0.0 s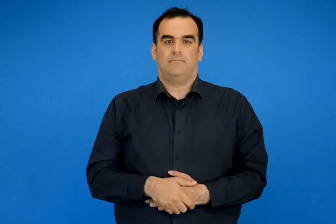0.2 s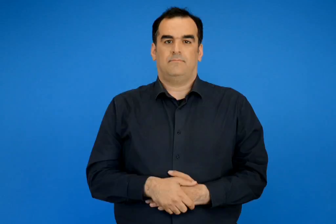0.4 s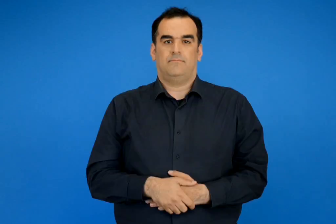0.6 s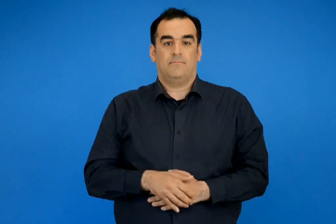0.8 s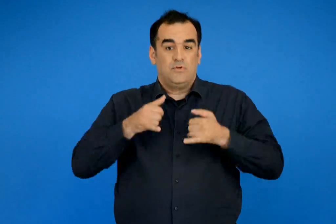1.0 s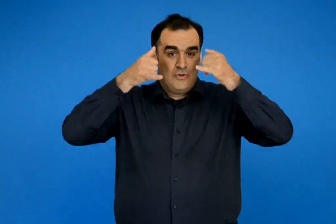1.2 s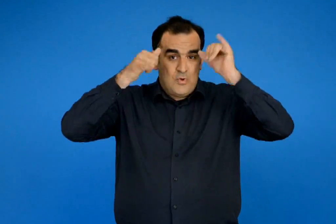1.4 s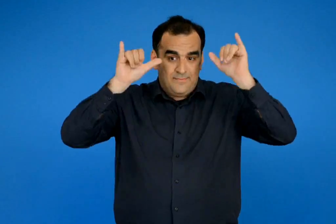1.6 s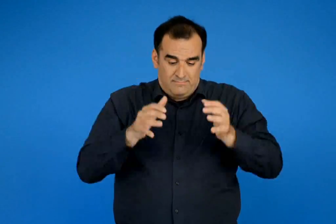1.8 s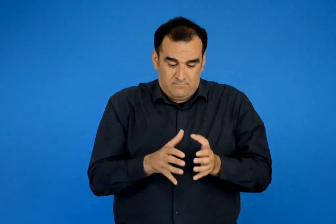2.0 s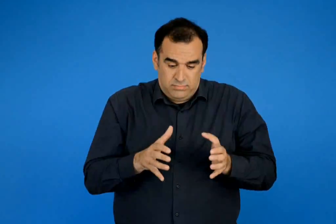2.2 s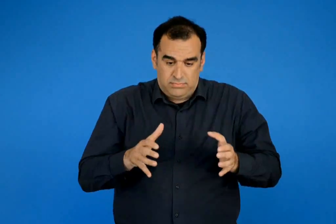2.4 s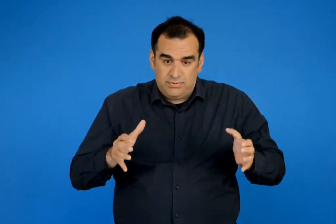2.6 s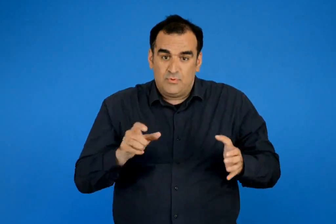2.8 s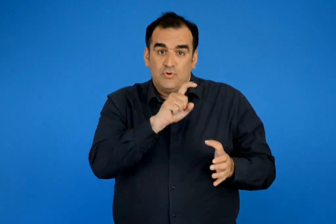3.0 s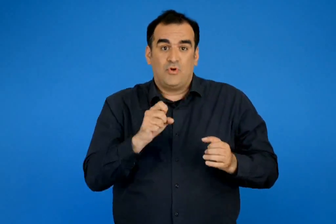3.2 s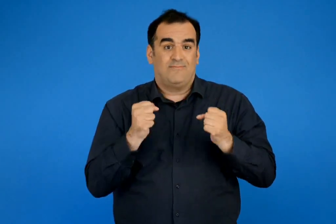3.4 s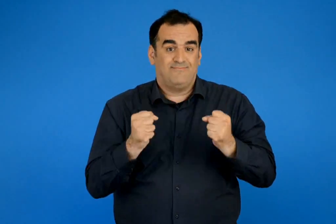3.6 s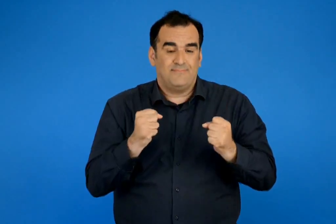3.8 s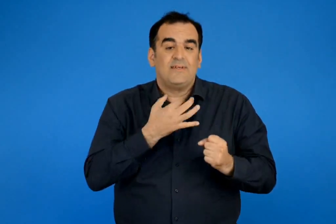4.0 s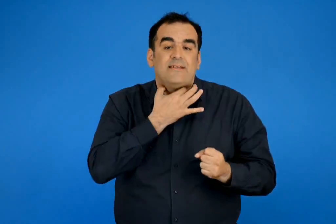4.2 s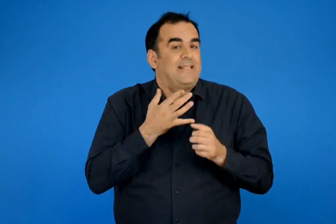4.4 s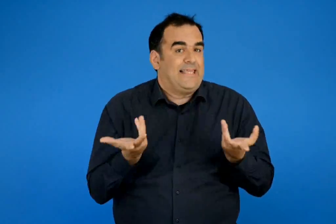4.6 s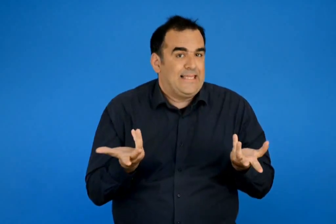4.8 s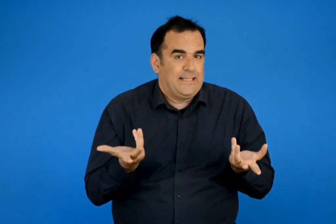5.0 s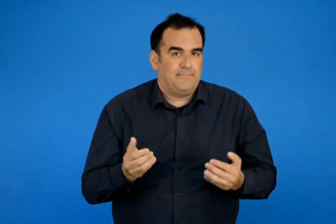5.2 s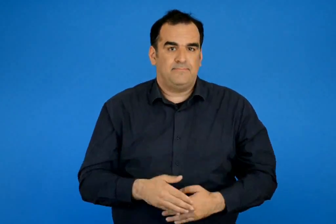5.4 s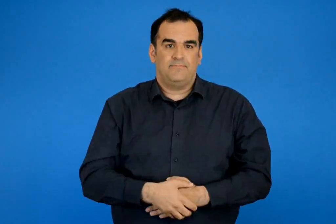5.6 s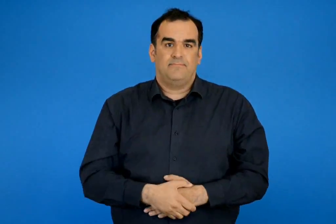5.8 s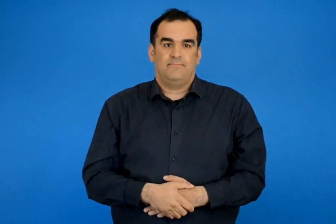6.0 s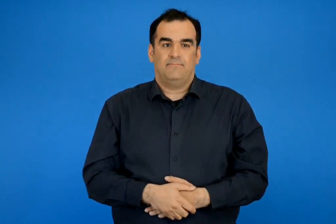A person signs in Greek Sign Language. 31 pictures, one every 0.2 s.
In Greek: τι χρειάζονται τα ζώα για να αναπτυχθούν και να ζήσουν
